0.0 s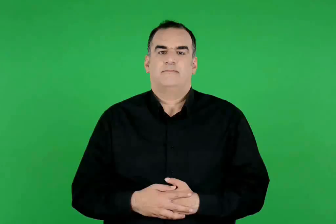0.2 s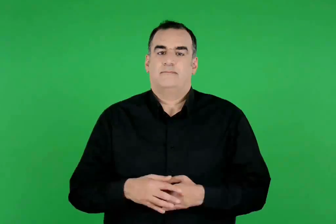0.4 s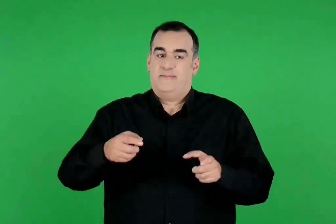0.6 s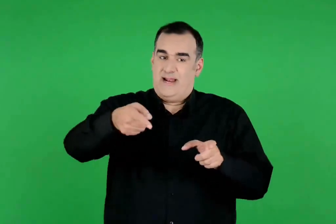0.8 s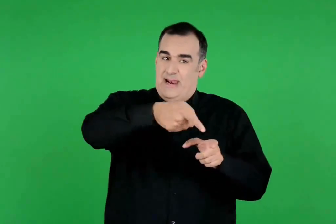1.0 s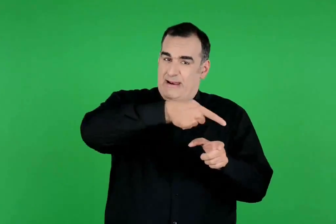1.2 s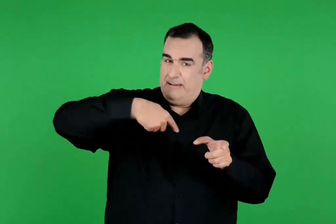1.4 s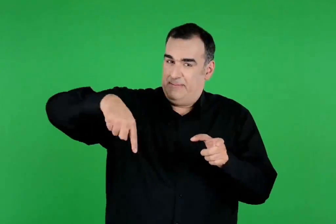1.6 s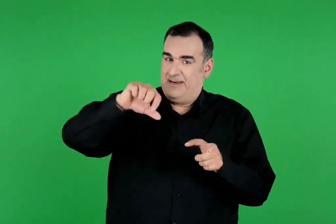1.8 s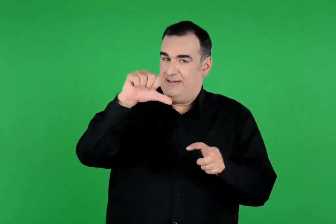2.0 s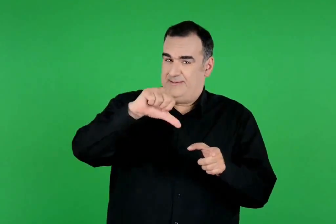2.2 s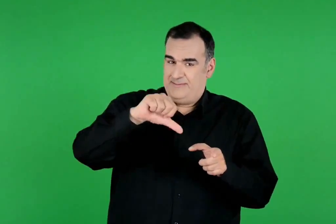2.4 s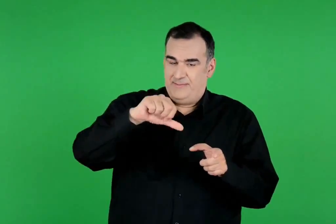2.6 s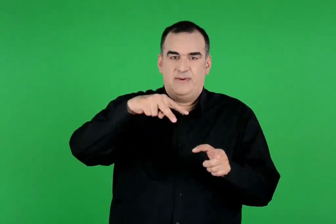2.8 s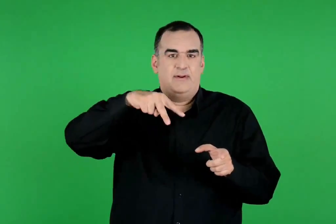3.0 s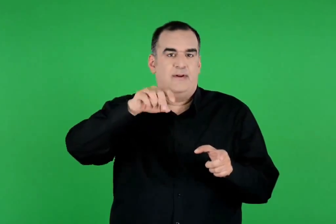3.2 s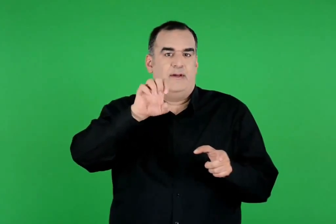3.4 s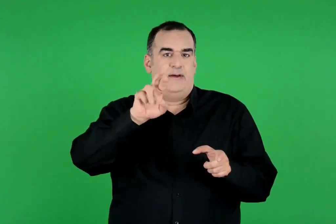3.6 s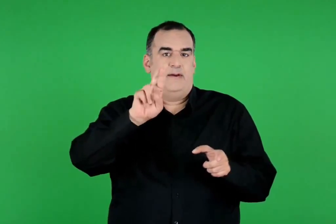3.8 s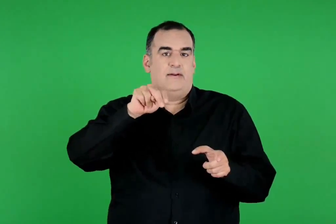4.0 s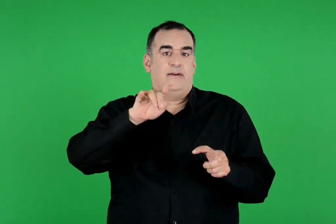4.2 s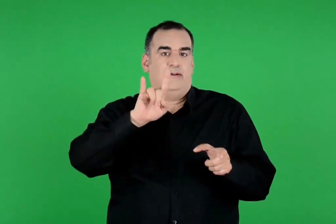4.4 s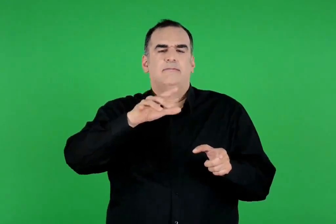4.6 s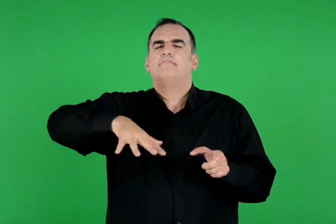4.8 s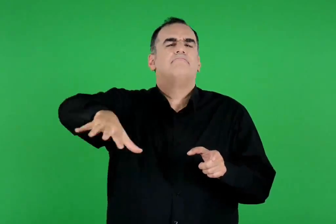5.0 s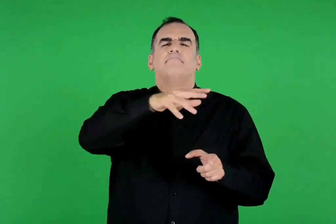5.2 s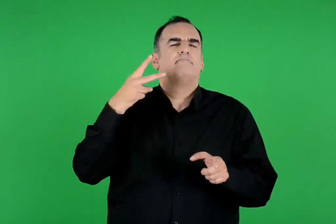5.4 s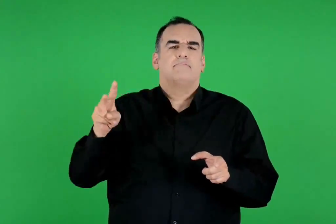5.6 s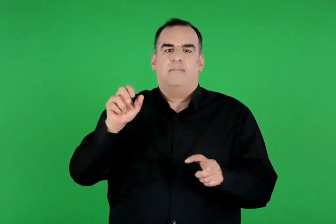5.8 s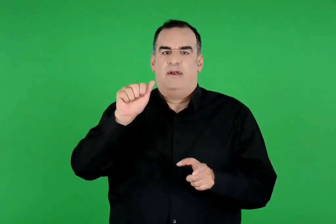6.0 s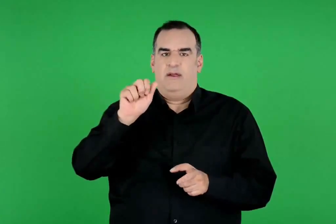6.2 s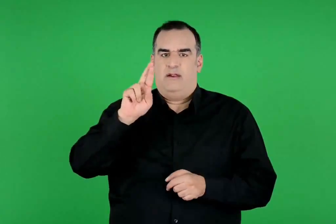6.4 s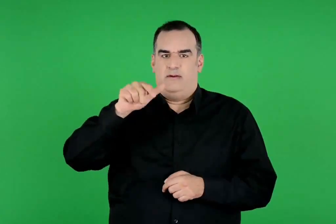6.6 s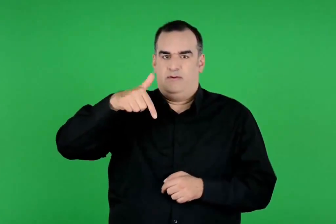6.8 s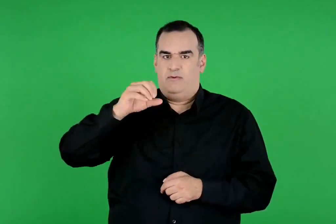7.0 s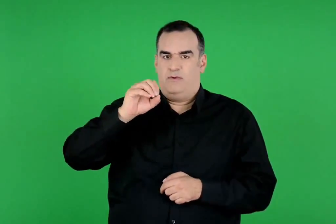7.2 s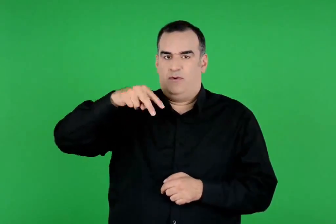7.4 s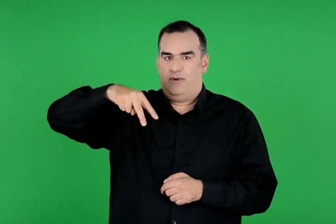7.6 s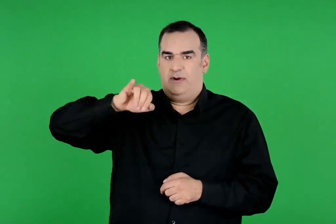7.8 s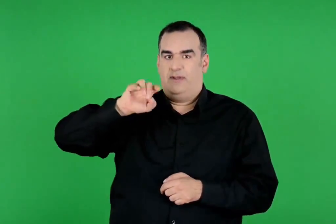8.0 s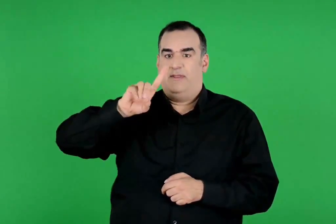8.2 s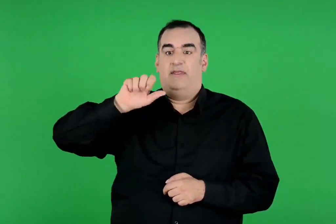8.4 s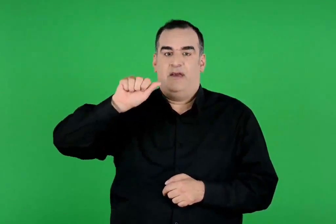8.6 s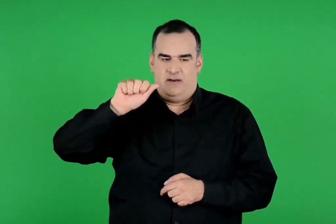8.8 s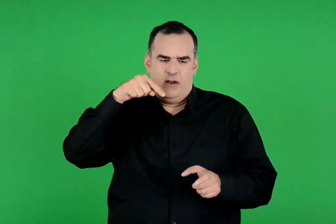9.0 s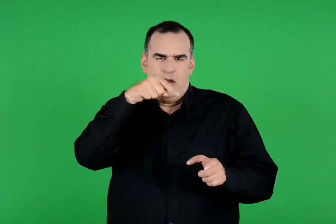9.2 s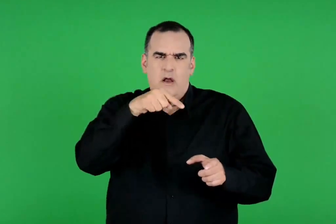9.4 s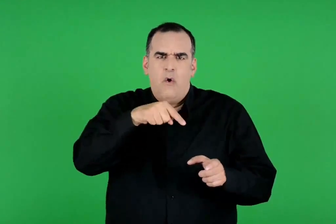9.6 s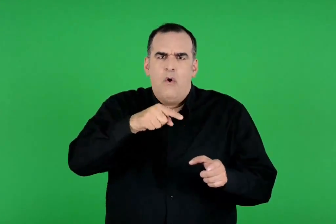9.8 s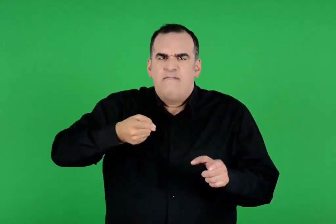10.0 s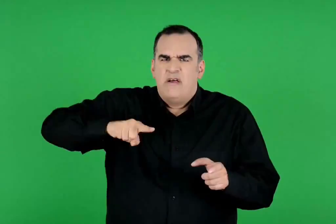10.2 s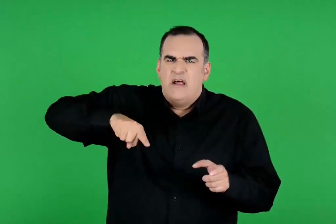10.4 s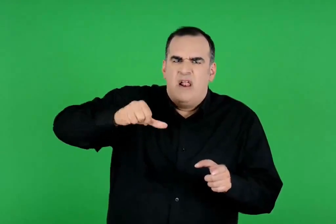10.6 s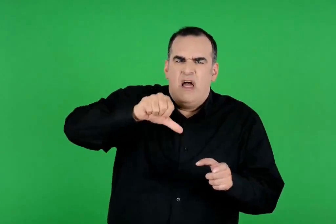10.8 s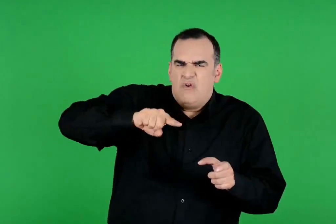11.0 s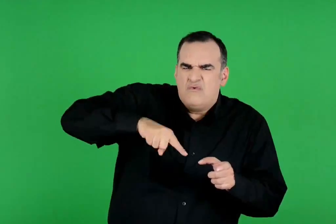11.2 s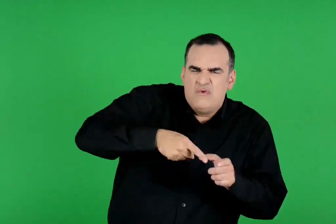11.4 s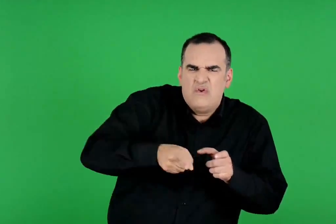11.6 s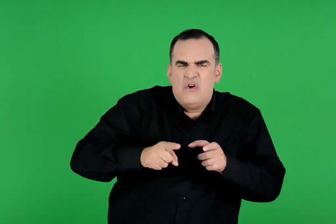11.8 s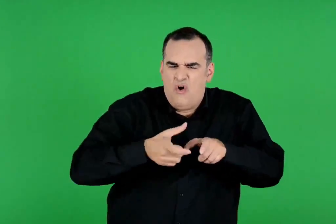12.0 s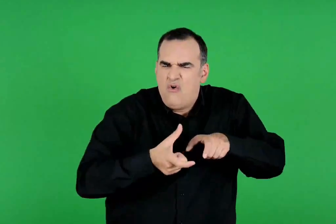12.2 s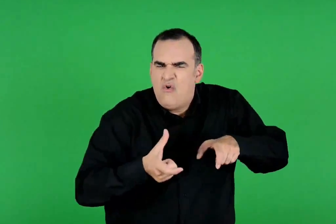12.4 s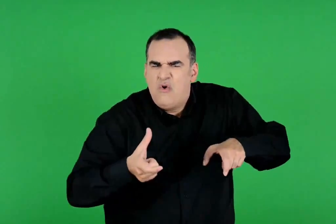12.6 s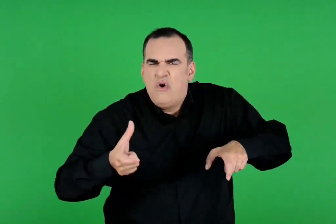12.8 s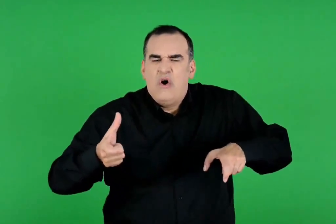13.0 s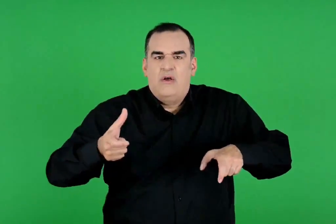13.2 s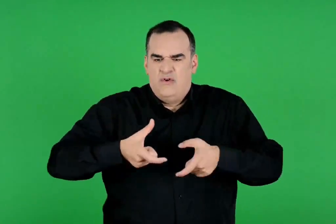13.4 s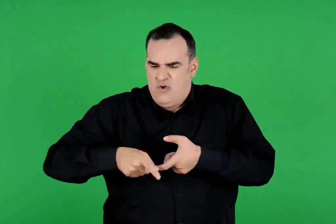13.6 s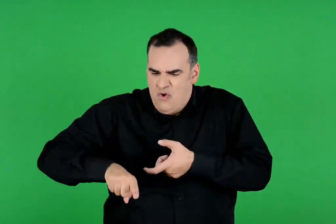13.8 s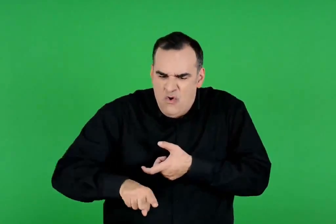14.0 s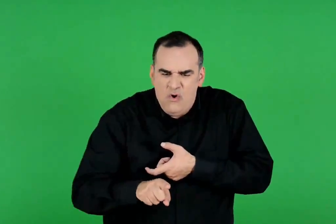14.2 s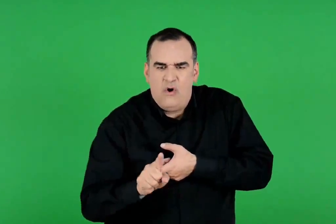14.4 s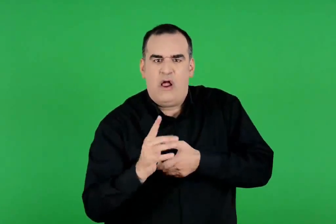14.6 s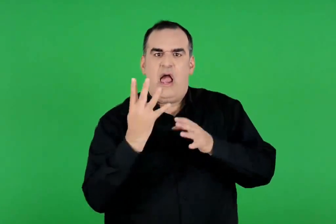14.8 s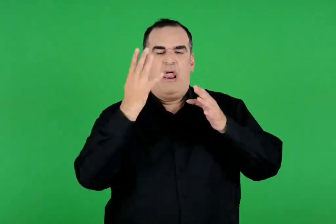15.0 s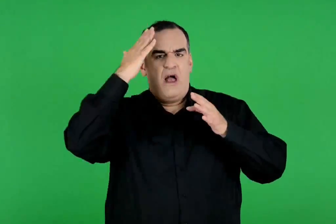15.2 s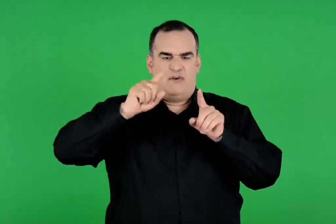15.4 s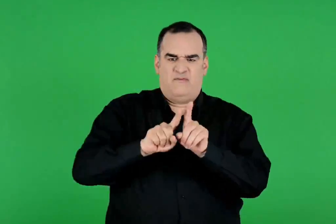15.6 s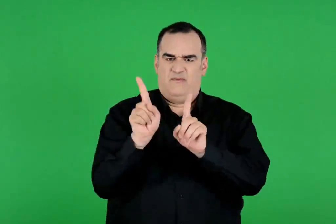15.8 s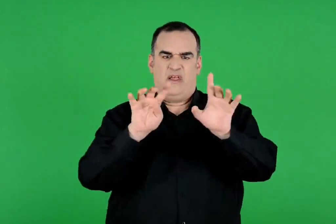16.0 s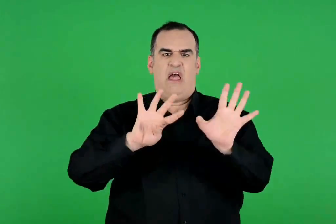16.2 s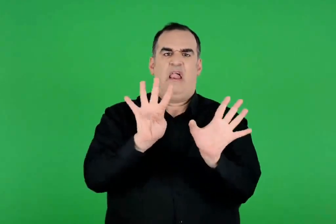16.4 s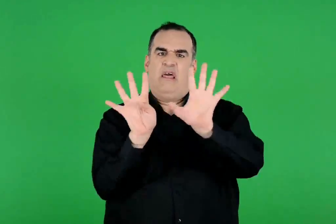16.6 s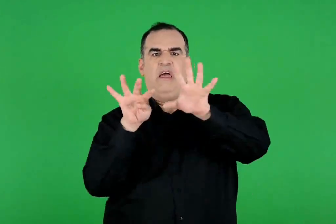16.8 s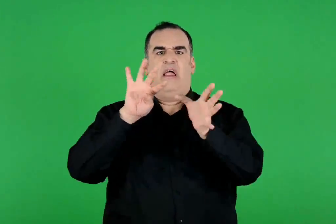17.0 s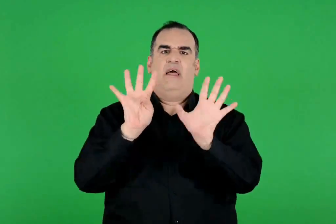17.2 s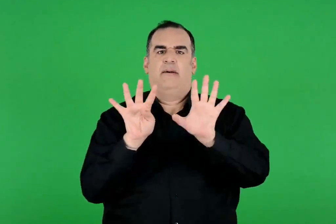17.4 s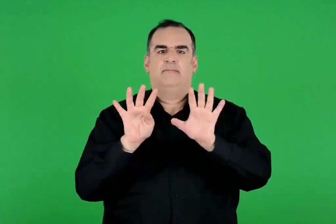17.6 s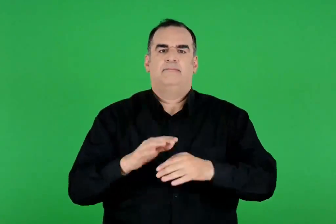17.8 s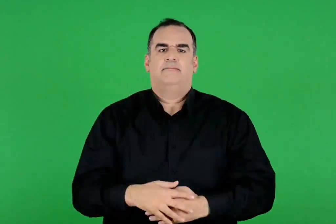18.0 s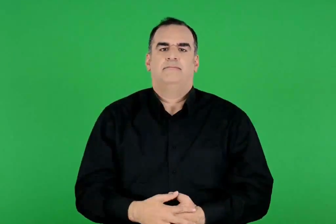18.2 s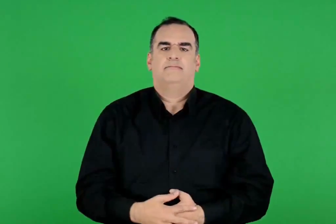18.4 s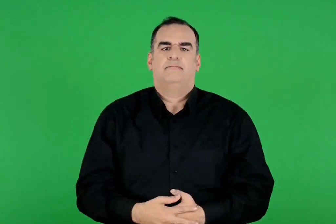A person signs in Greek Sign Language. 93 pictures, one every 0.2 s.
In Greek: στη λίμνη λέρνη της αργολίδας ζούσε ένα φοβερό νερόφιδο , με τεράστιο σώμα και εννιά κεφάλια
